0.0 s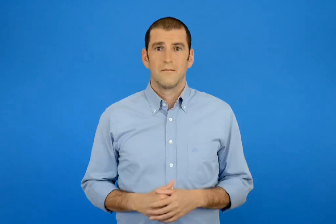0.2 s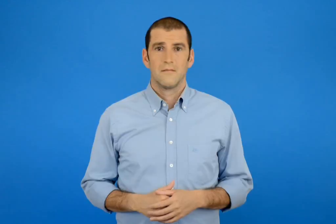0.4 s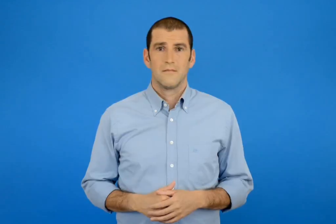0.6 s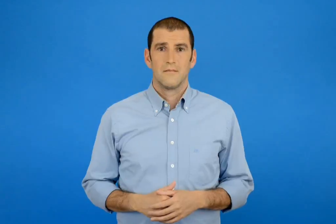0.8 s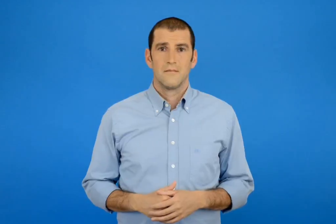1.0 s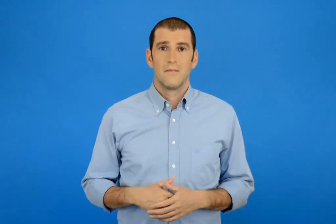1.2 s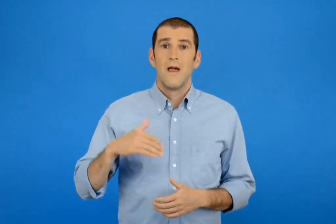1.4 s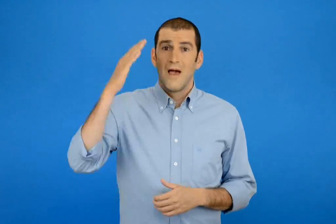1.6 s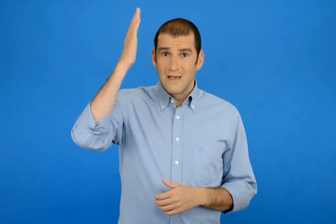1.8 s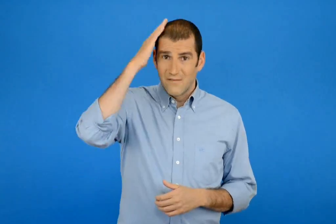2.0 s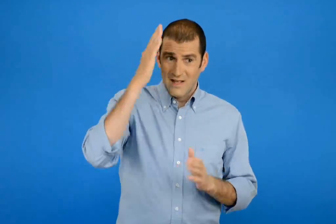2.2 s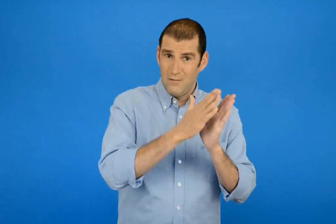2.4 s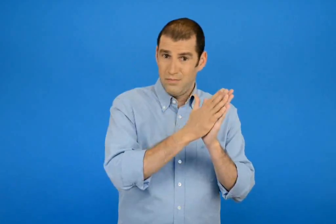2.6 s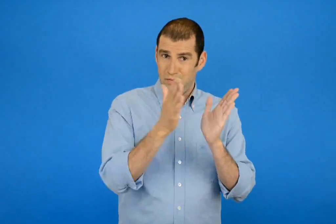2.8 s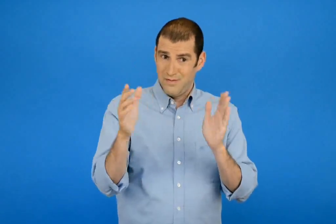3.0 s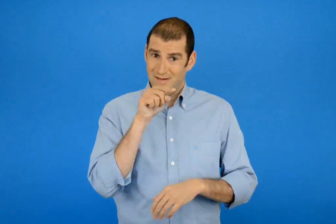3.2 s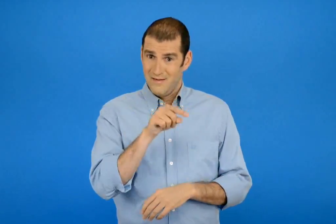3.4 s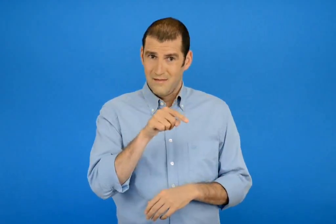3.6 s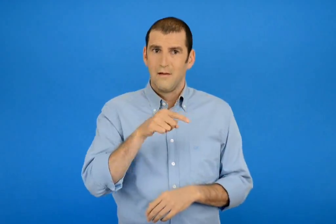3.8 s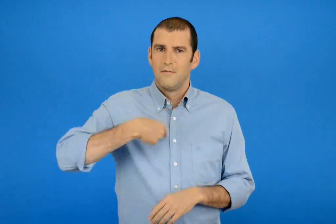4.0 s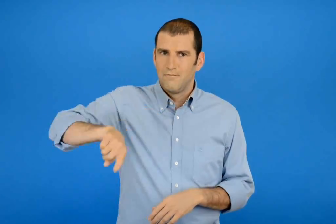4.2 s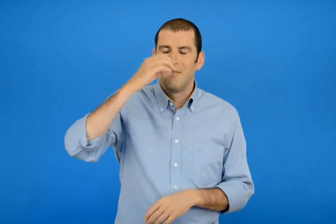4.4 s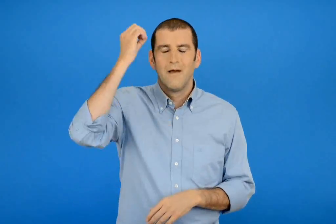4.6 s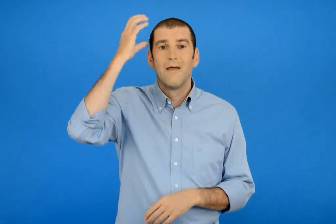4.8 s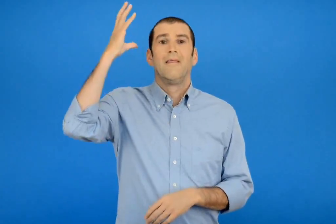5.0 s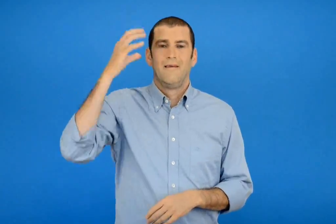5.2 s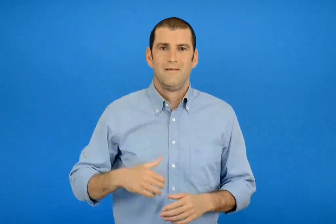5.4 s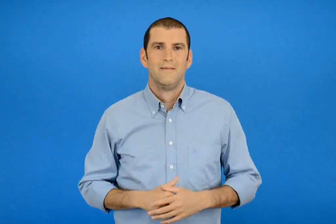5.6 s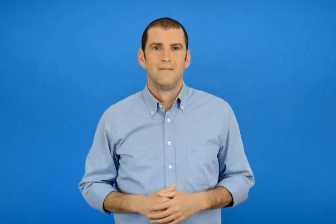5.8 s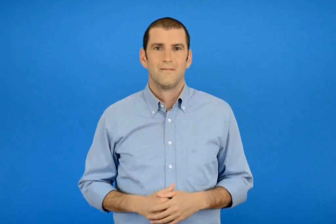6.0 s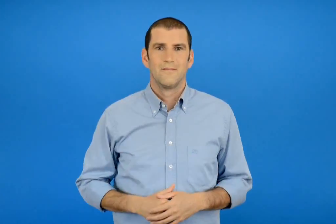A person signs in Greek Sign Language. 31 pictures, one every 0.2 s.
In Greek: στα κεφάλαια αυτά θα θυμηθούμε
